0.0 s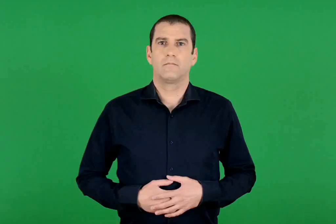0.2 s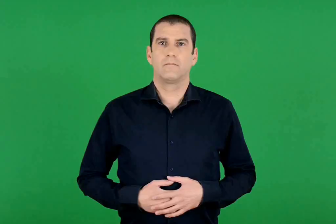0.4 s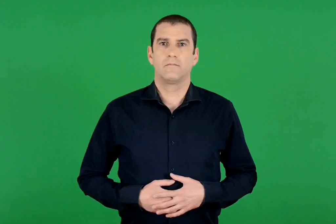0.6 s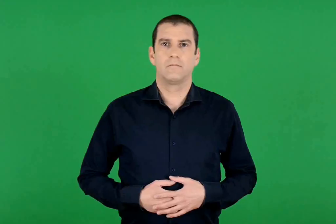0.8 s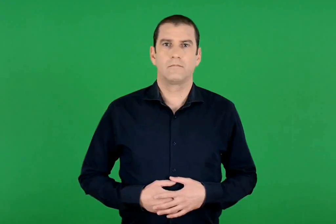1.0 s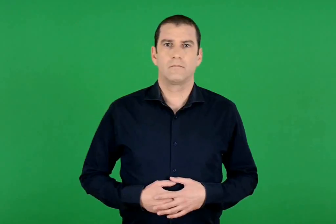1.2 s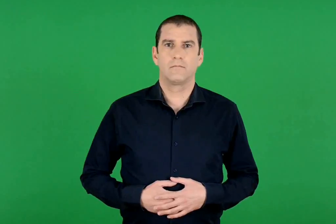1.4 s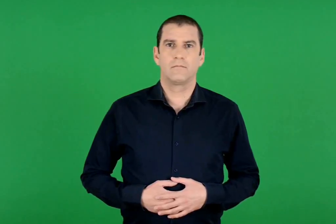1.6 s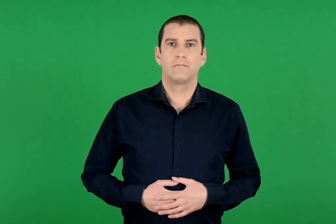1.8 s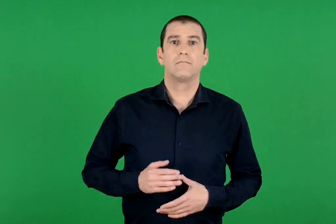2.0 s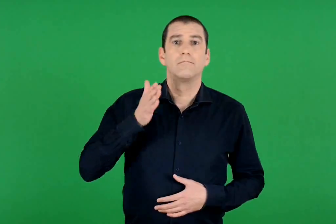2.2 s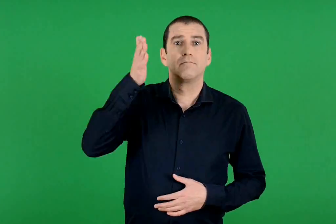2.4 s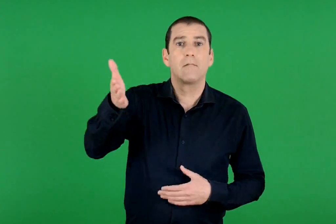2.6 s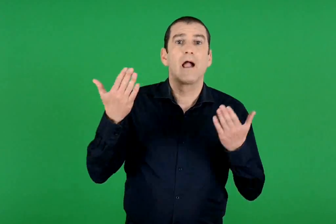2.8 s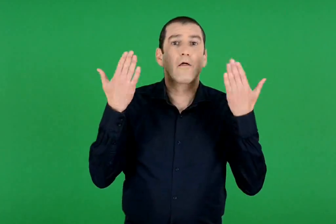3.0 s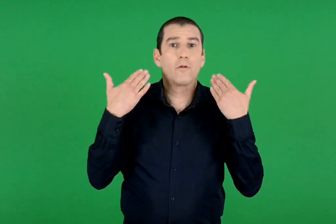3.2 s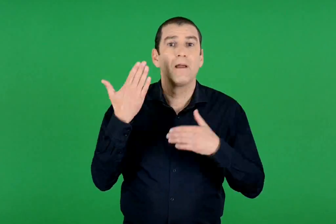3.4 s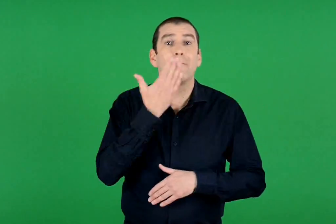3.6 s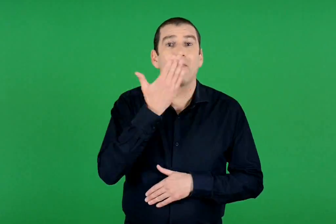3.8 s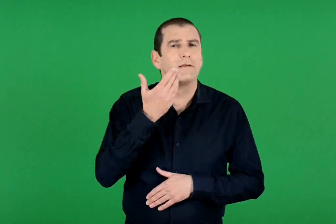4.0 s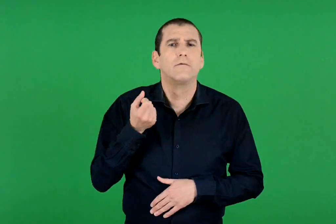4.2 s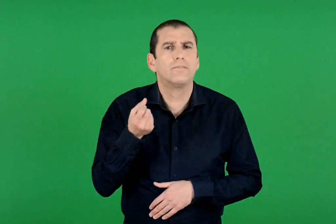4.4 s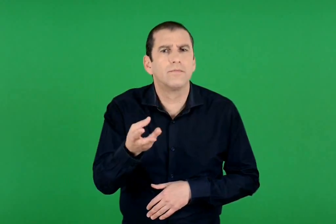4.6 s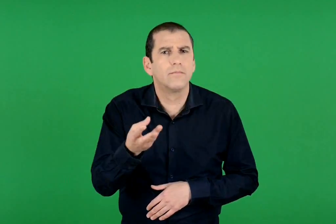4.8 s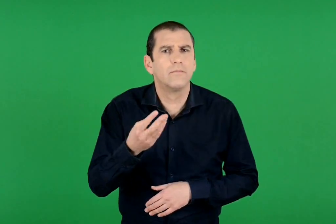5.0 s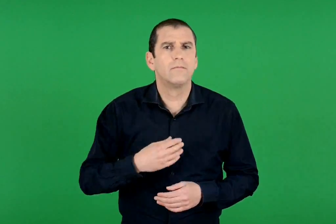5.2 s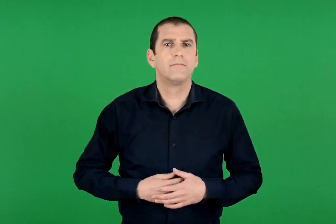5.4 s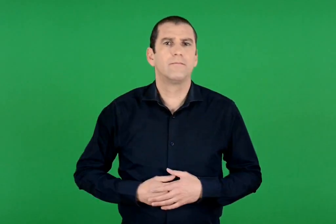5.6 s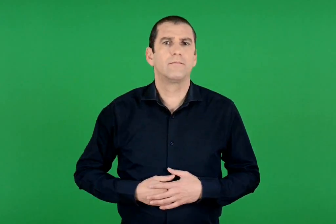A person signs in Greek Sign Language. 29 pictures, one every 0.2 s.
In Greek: πόσοι μαθητές θα πάνε εκδρομή ;
